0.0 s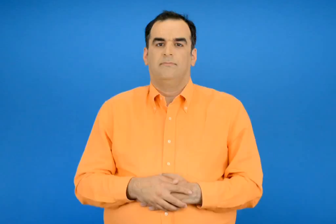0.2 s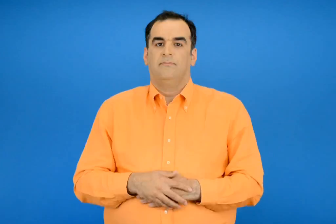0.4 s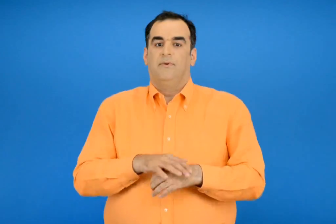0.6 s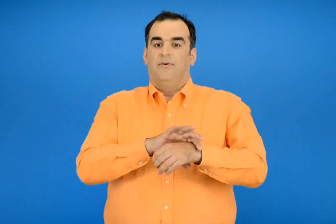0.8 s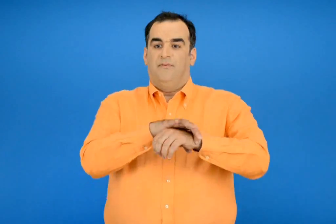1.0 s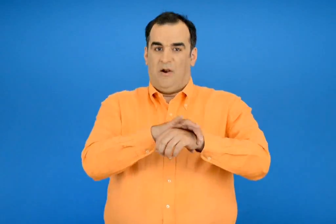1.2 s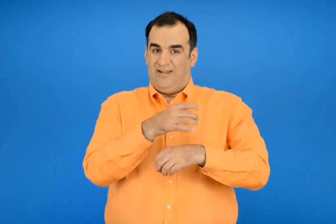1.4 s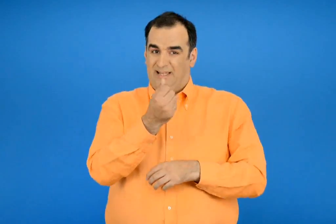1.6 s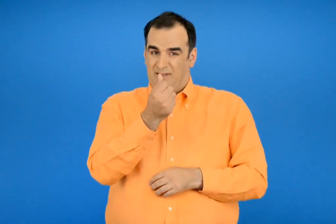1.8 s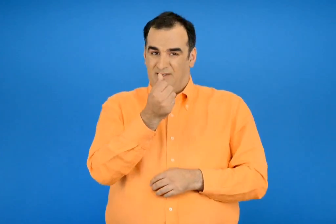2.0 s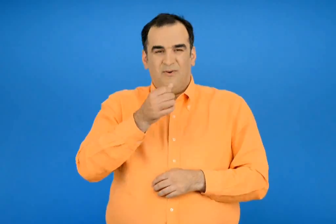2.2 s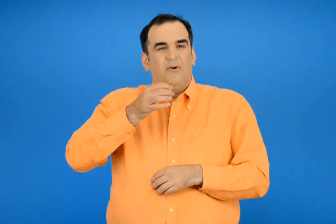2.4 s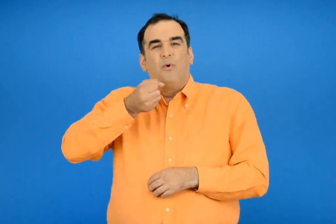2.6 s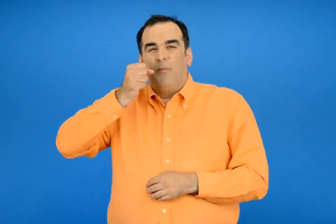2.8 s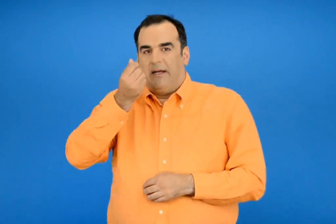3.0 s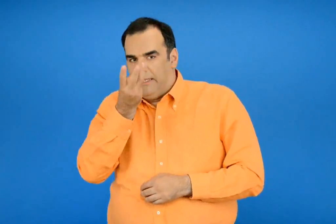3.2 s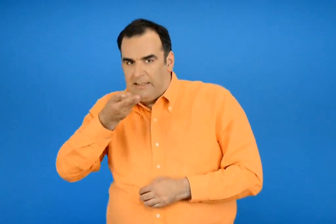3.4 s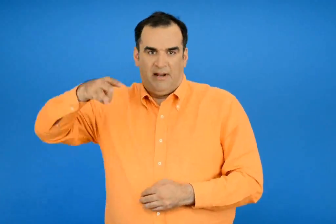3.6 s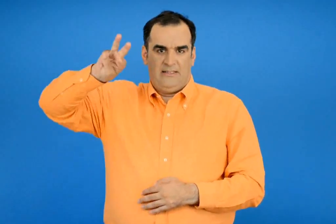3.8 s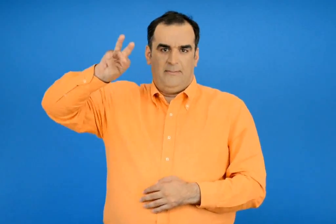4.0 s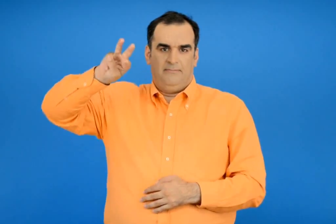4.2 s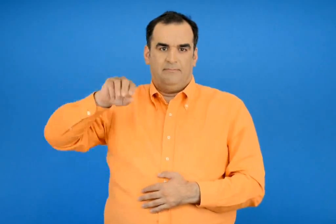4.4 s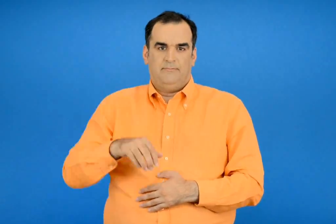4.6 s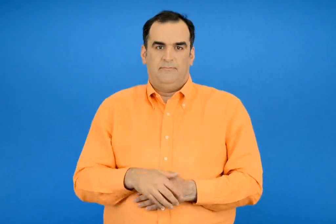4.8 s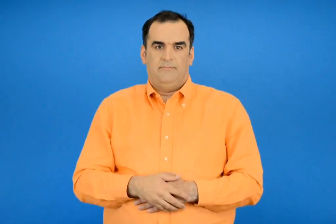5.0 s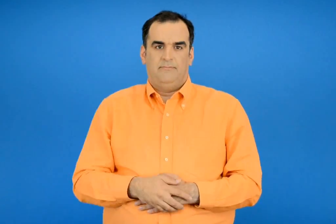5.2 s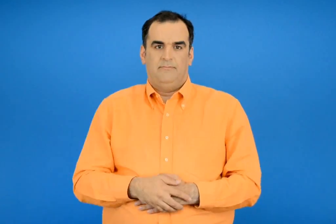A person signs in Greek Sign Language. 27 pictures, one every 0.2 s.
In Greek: η κούπα έχει τριπλάσια τιμή από την τιμή του βραχιολιού
